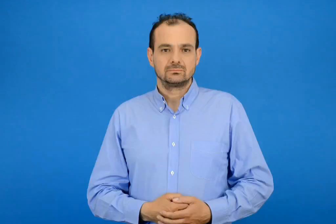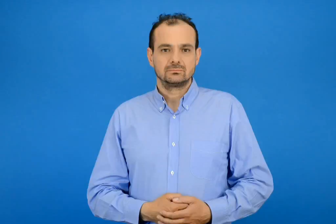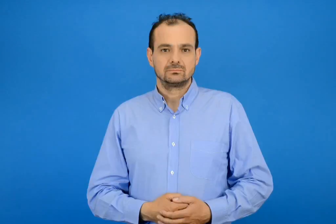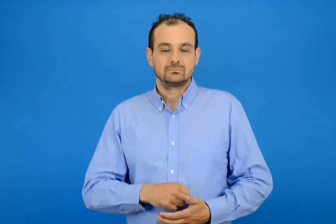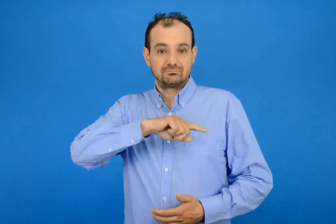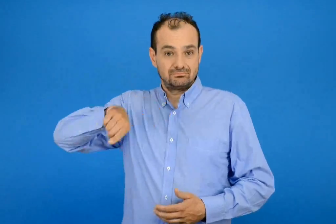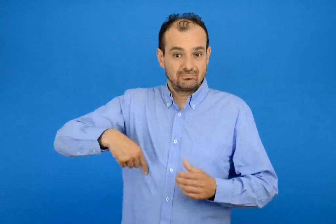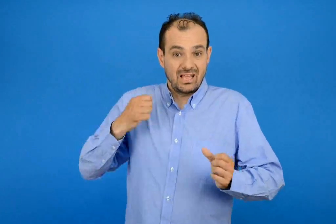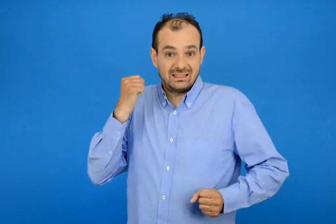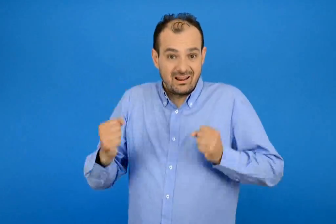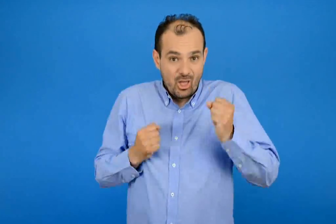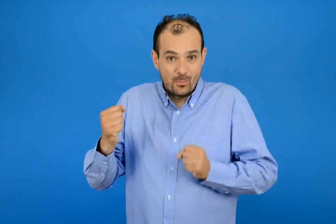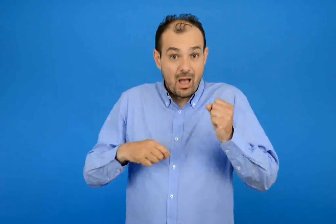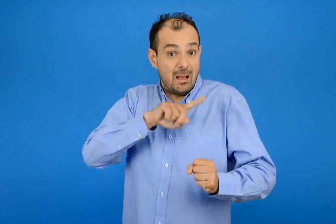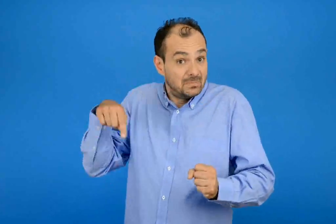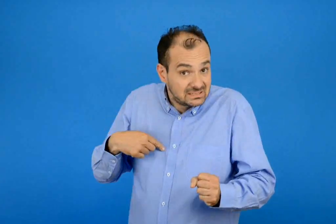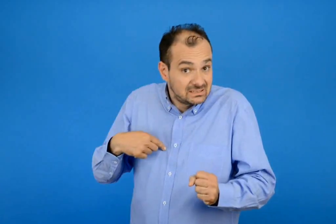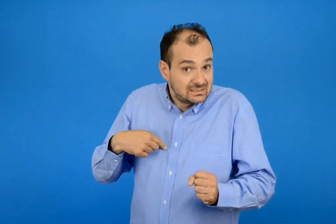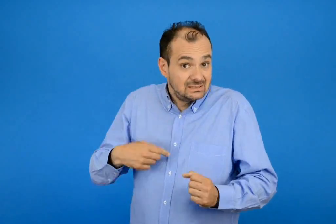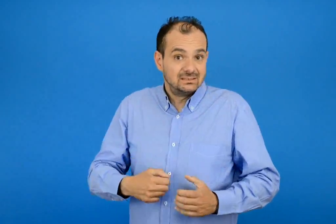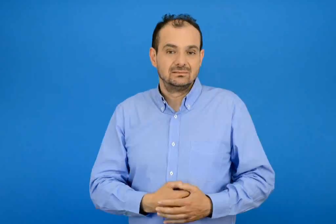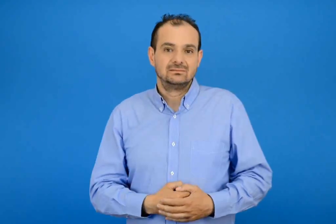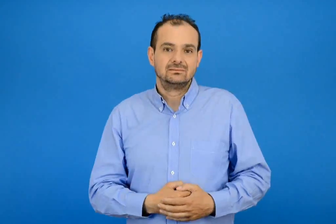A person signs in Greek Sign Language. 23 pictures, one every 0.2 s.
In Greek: τρέχουμε κι εμείς ;
